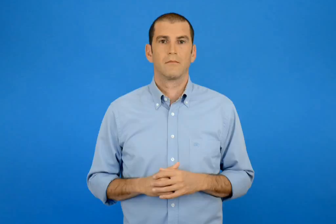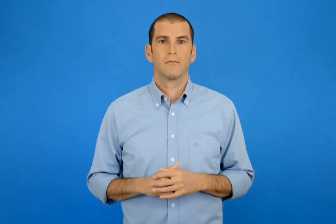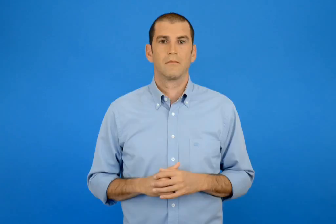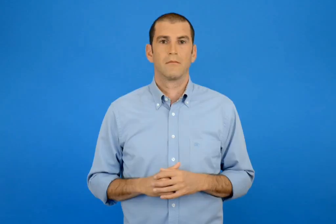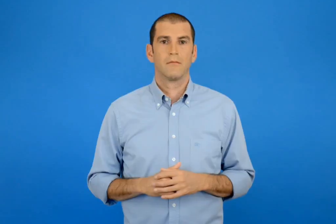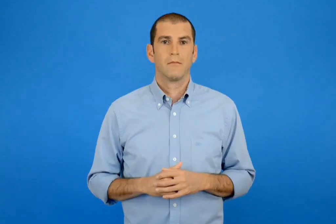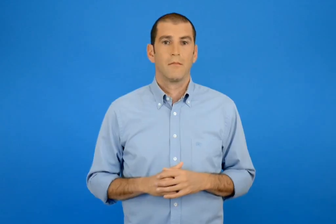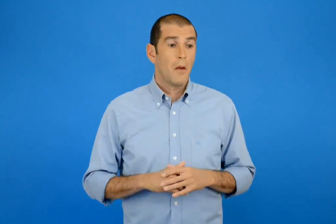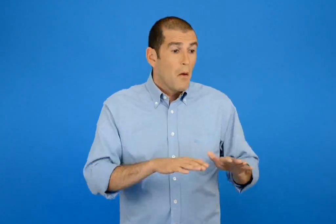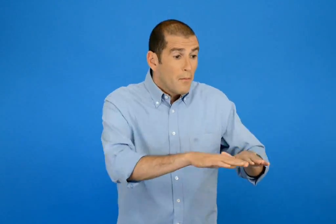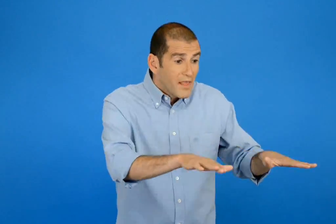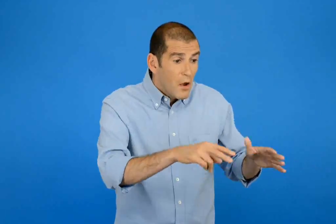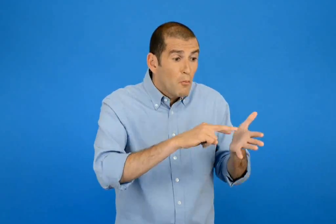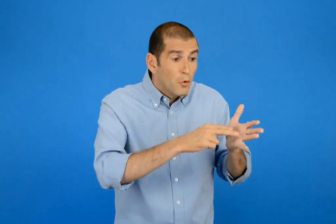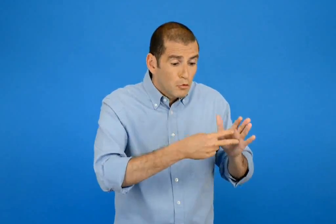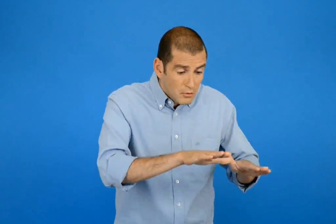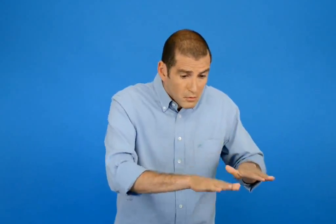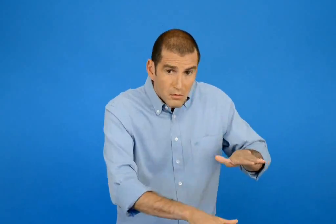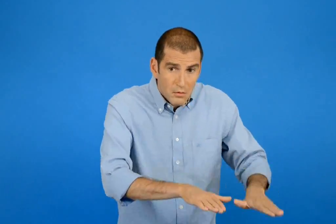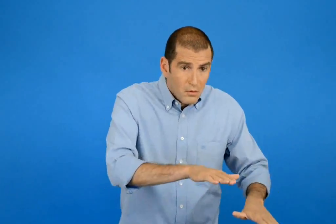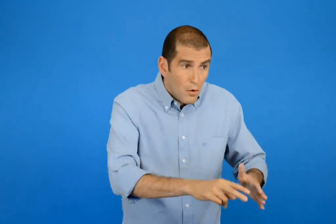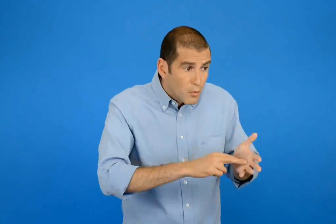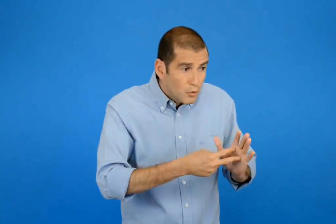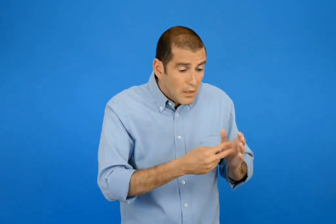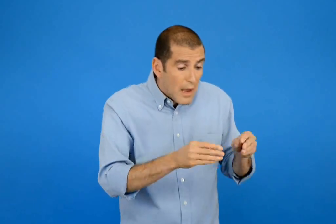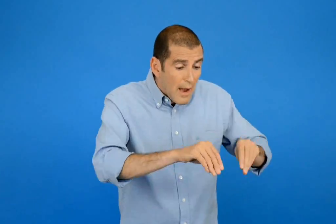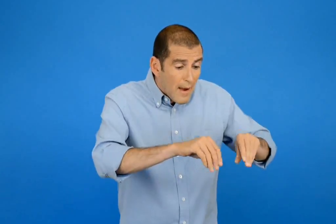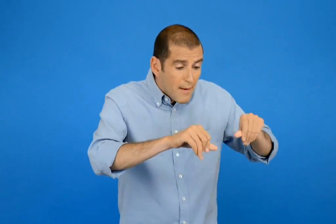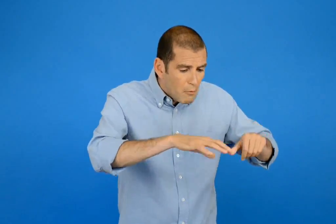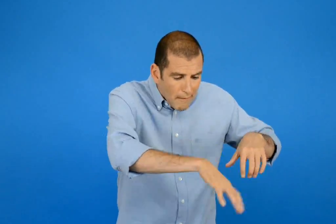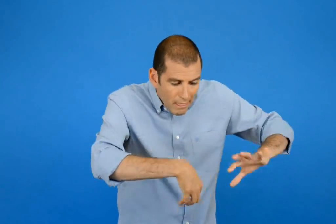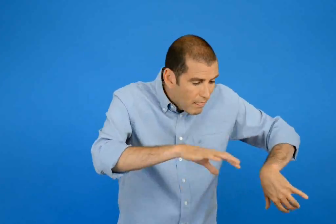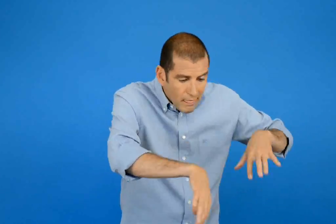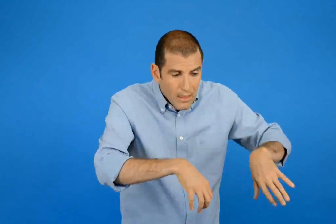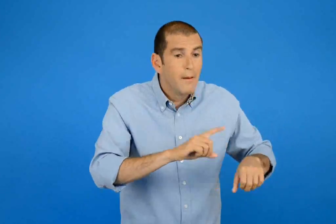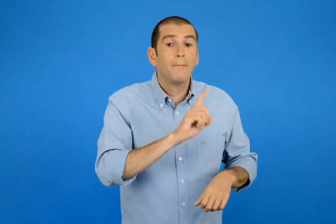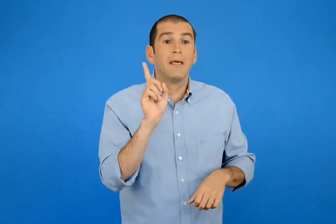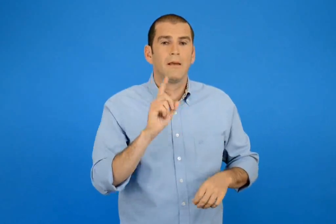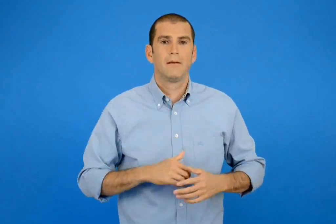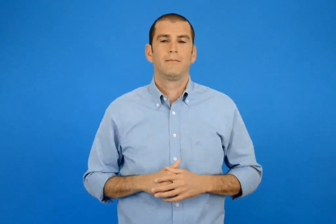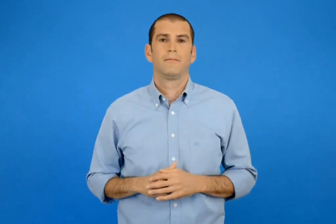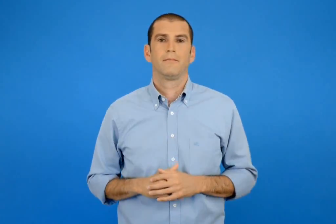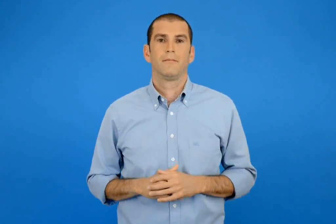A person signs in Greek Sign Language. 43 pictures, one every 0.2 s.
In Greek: παιδιά προσέχετε που πατάτε μην ανακατεύετε καθόλου την άμμο
